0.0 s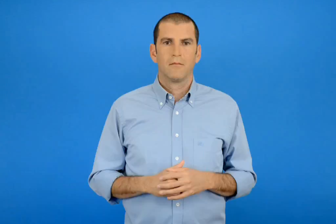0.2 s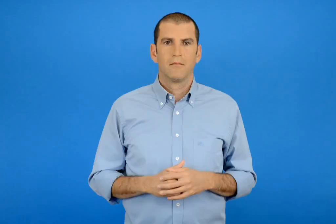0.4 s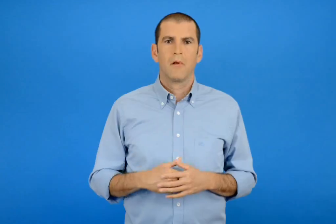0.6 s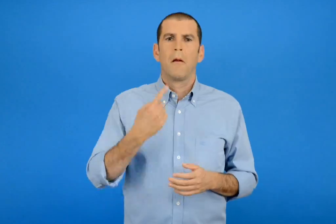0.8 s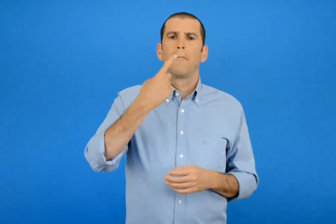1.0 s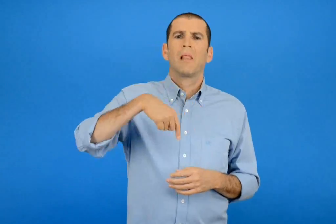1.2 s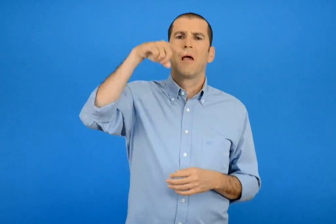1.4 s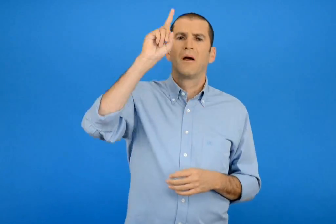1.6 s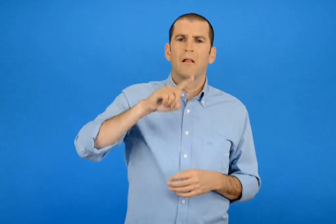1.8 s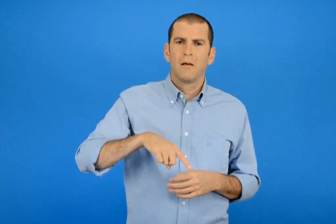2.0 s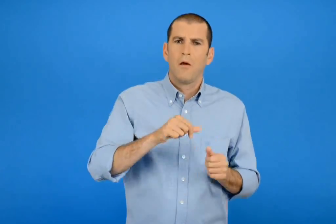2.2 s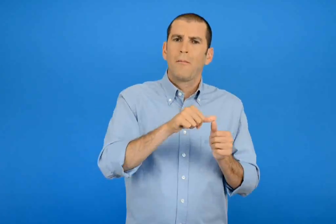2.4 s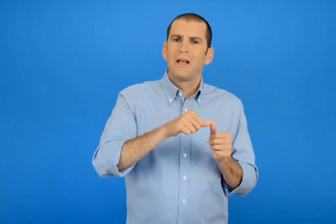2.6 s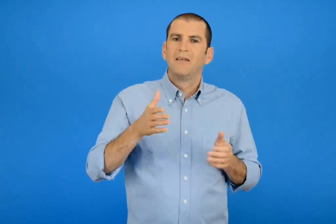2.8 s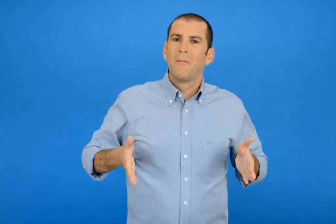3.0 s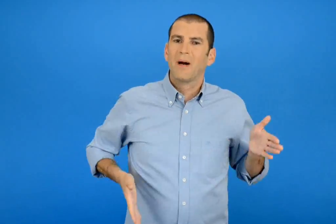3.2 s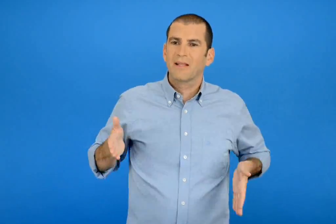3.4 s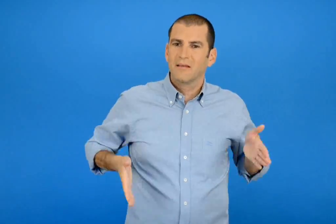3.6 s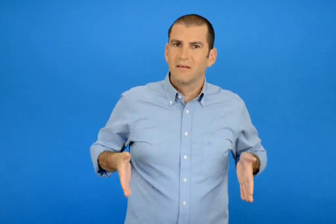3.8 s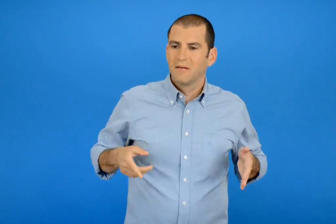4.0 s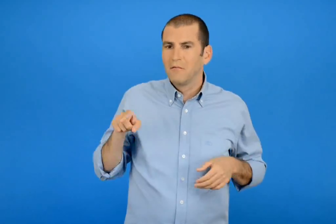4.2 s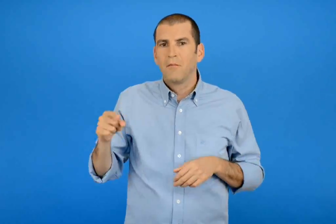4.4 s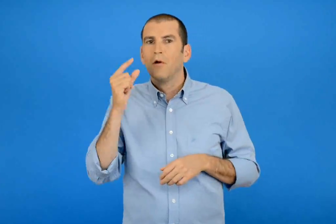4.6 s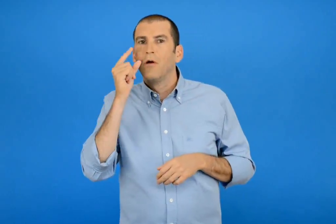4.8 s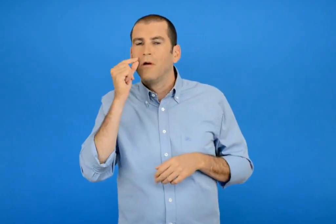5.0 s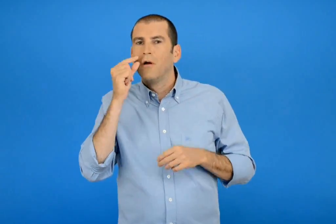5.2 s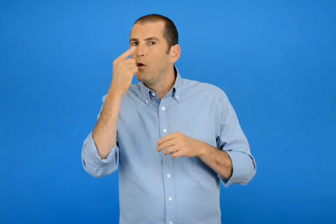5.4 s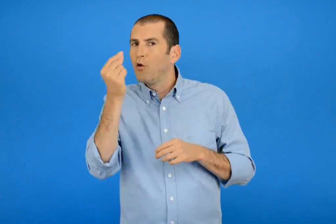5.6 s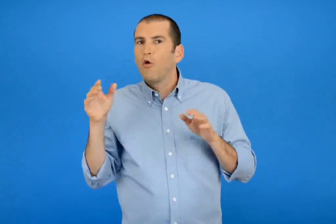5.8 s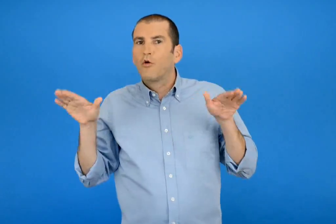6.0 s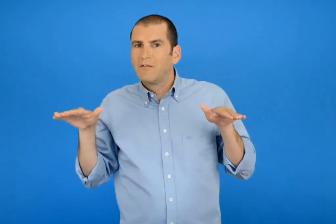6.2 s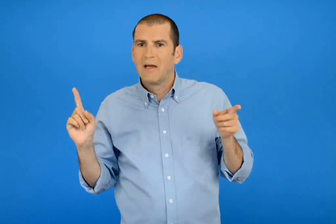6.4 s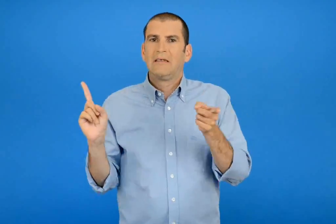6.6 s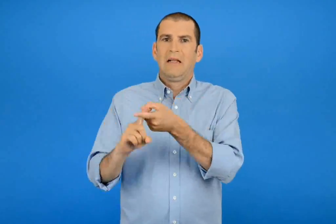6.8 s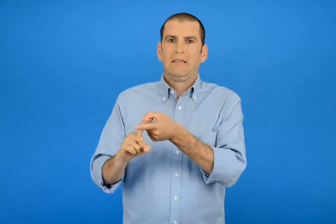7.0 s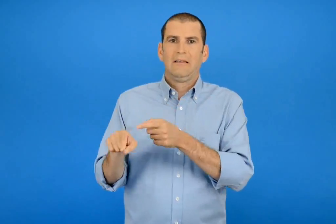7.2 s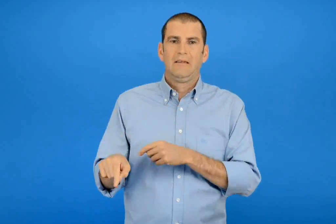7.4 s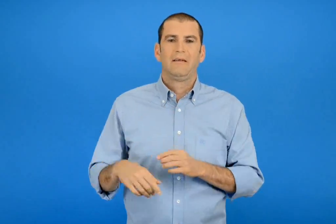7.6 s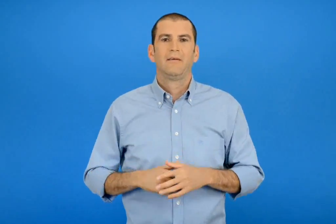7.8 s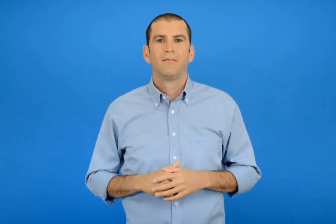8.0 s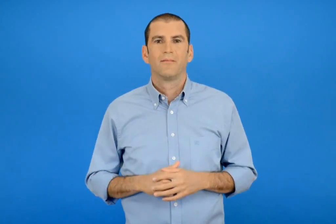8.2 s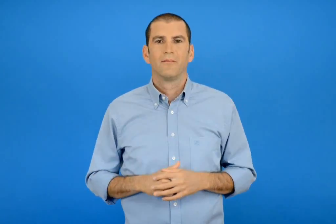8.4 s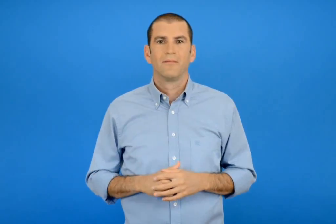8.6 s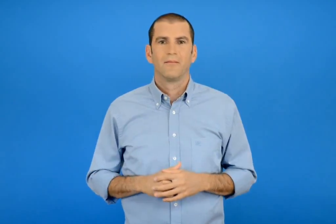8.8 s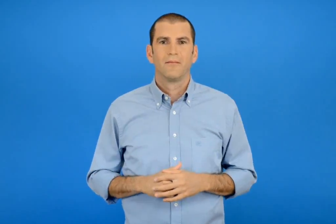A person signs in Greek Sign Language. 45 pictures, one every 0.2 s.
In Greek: μια μέρα ο μάρτης συνάντησε τον κότσυφα
